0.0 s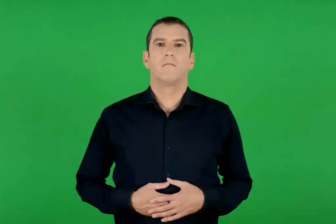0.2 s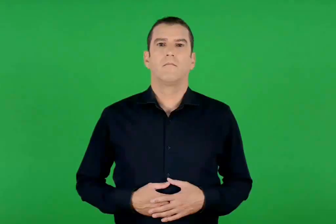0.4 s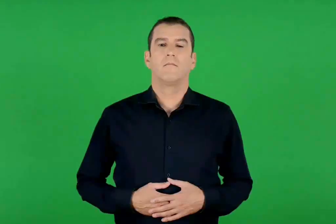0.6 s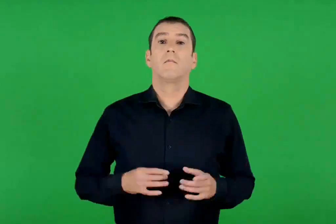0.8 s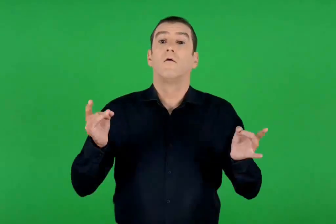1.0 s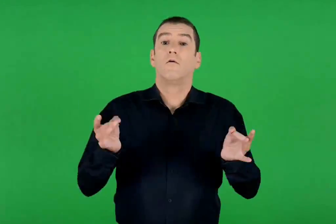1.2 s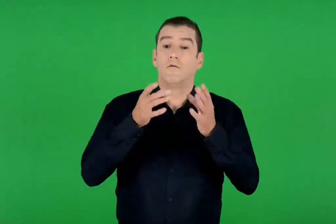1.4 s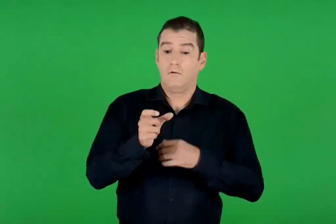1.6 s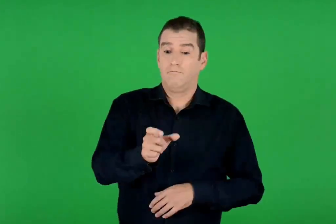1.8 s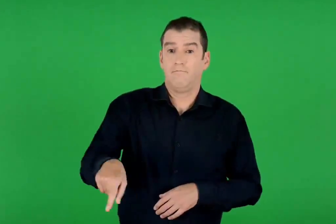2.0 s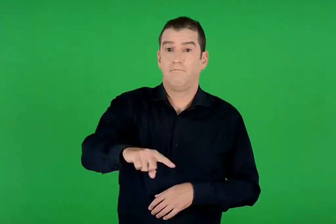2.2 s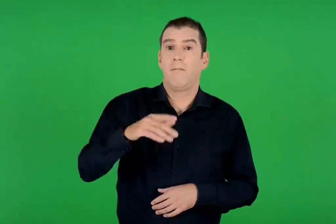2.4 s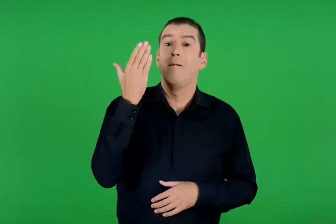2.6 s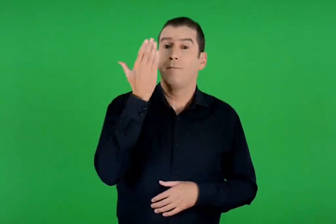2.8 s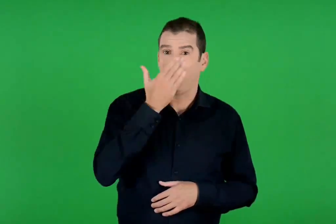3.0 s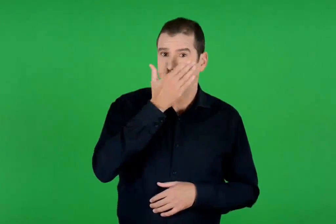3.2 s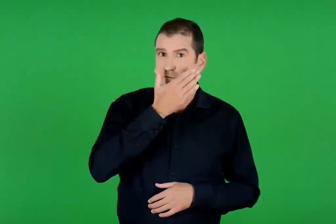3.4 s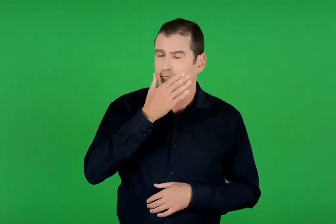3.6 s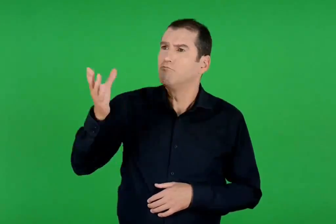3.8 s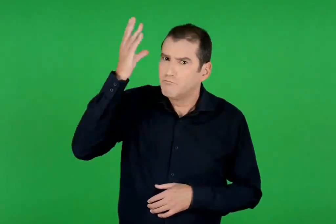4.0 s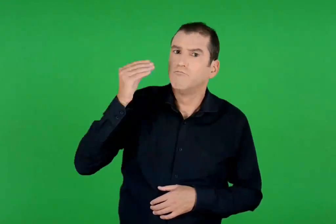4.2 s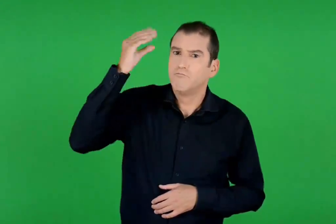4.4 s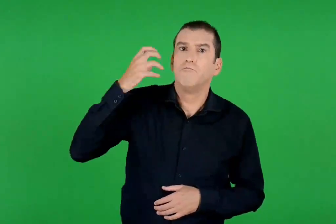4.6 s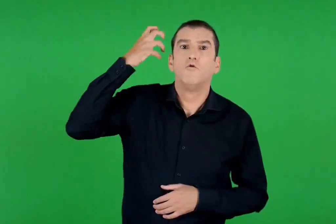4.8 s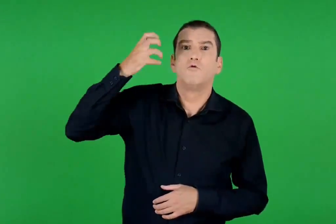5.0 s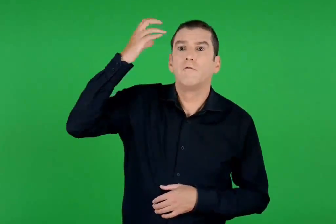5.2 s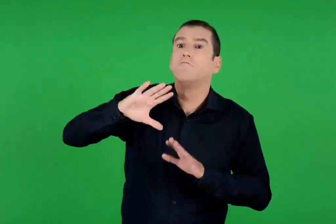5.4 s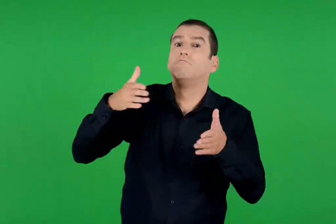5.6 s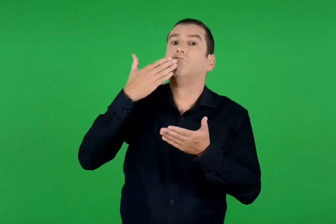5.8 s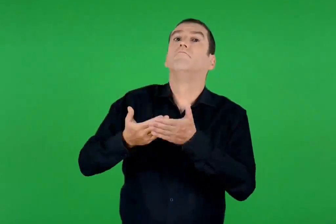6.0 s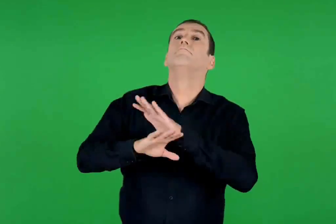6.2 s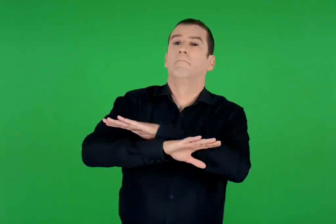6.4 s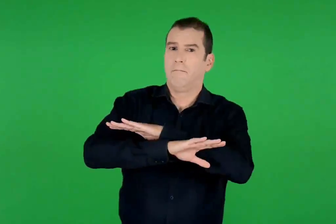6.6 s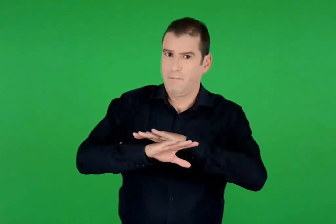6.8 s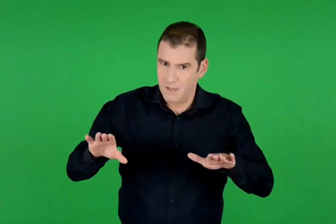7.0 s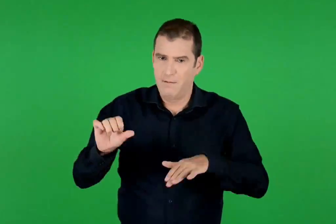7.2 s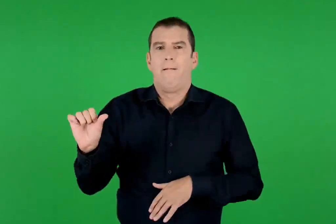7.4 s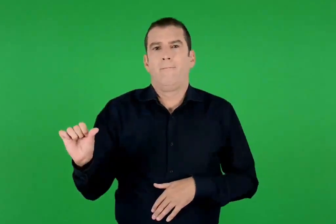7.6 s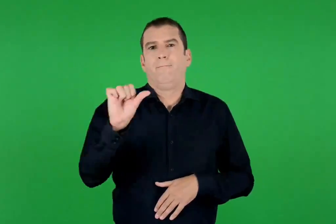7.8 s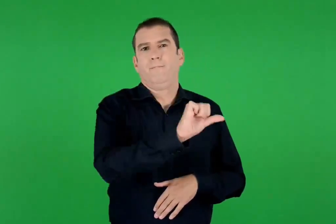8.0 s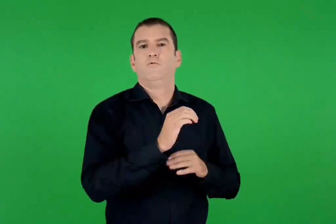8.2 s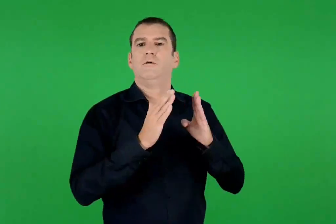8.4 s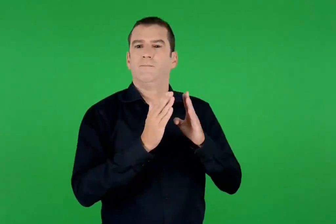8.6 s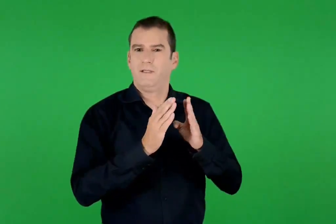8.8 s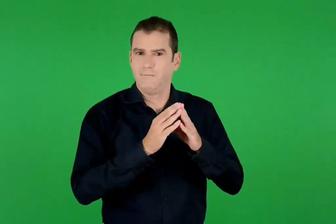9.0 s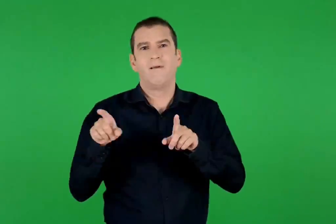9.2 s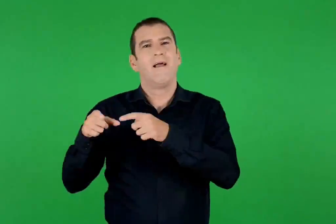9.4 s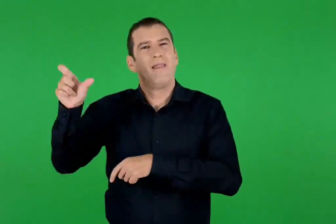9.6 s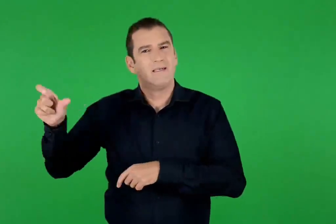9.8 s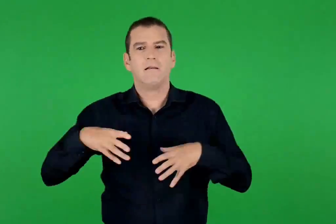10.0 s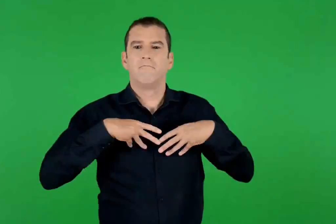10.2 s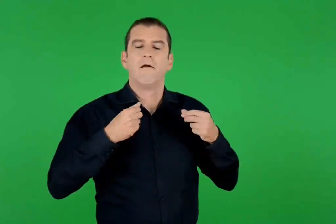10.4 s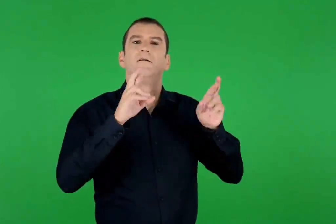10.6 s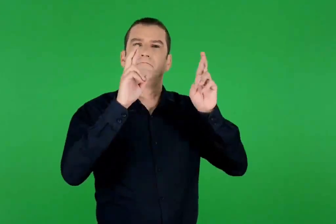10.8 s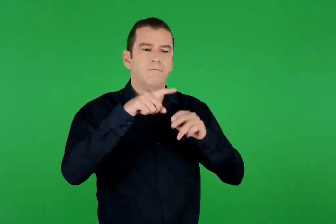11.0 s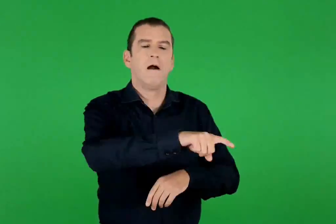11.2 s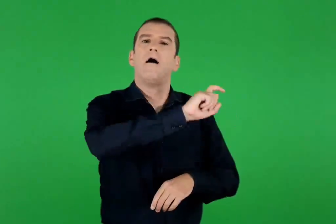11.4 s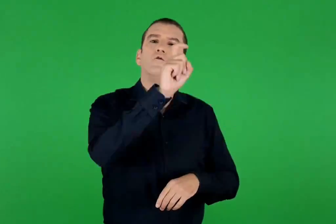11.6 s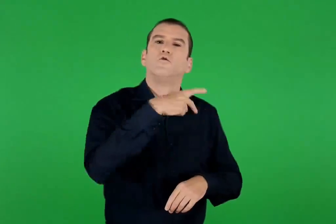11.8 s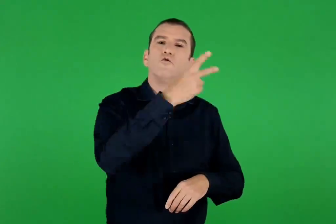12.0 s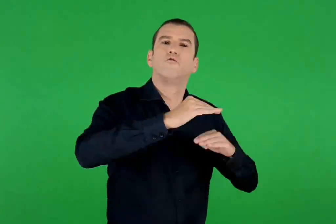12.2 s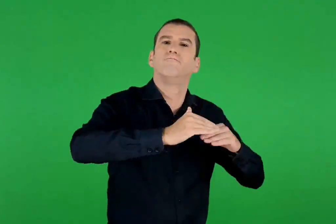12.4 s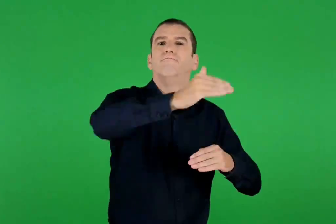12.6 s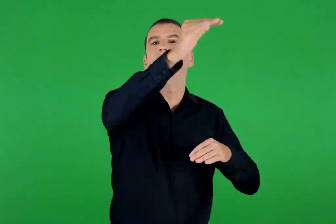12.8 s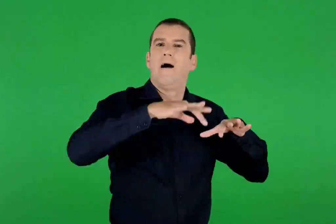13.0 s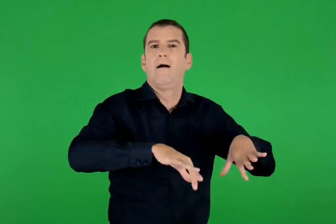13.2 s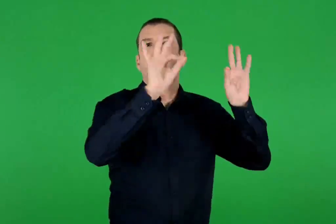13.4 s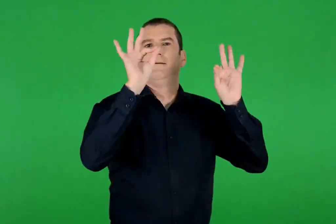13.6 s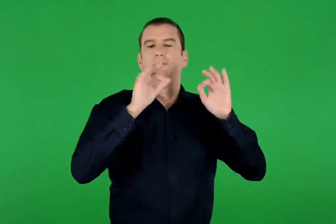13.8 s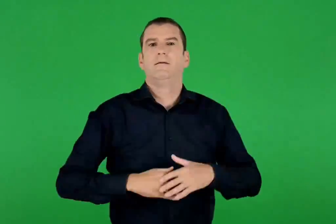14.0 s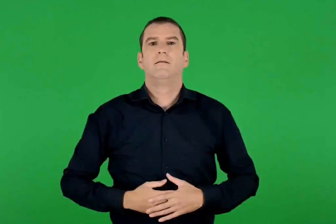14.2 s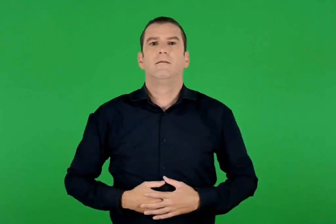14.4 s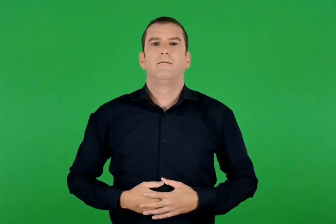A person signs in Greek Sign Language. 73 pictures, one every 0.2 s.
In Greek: όταν οι μαθητές έπαιρναν τη γνώση και τη σοφία που ζητούσαν , γύριζαν στο σπίτι τους με τις ευχές των δασκάλων τους και άρχιζαν την ενήλικη ζωή τους
